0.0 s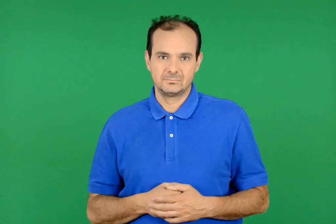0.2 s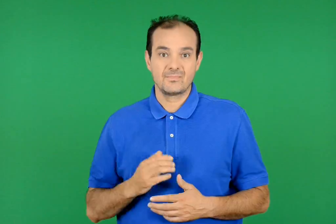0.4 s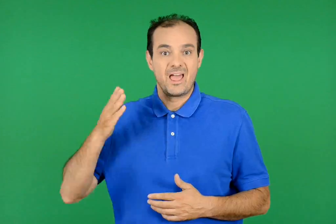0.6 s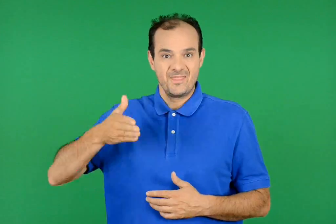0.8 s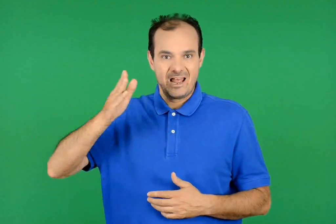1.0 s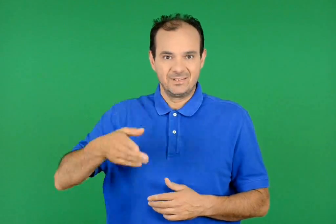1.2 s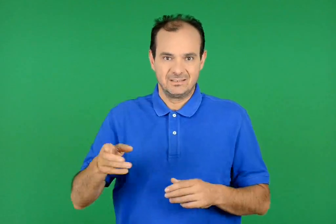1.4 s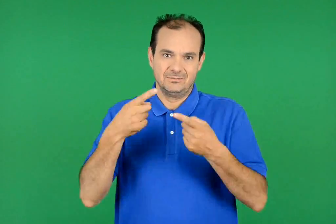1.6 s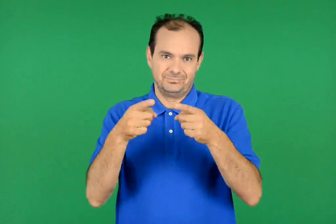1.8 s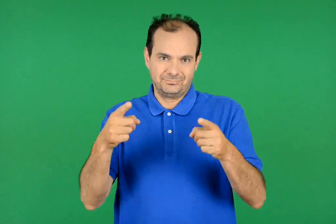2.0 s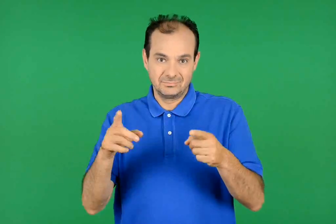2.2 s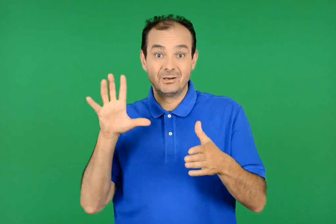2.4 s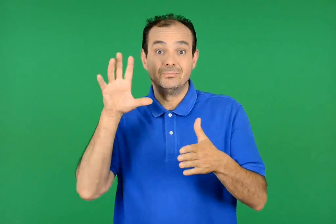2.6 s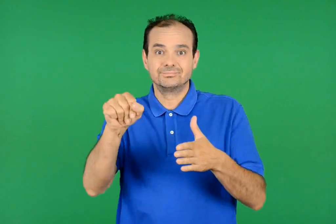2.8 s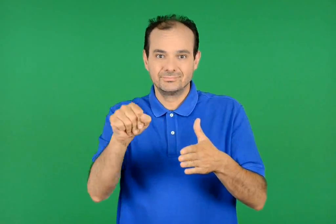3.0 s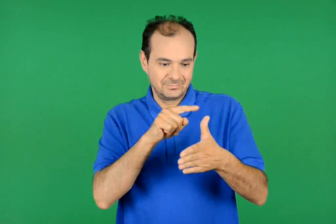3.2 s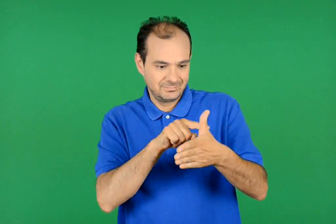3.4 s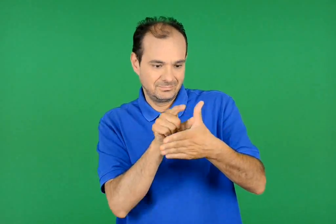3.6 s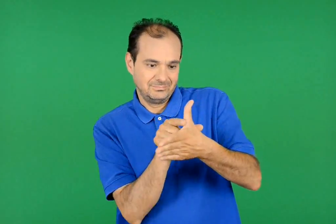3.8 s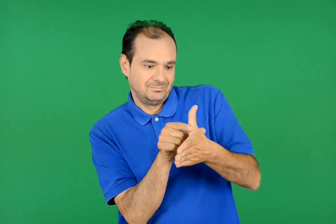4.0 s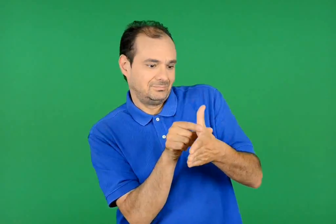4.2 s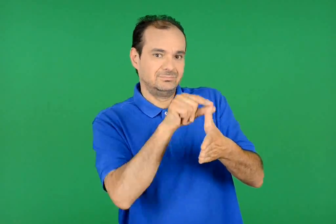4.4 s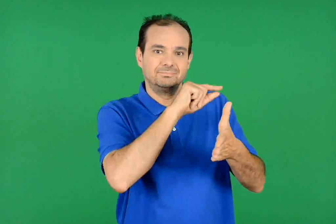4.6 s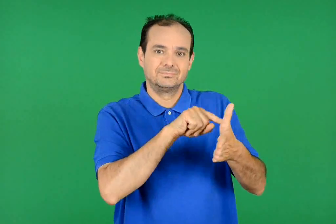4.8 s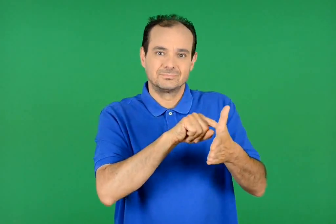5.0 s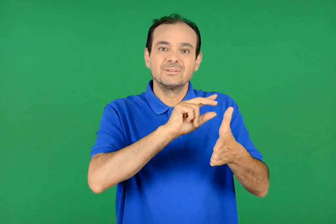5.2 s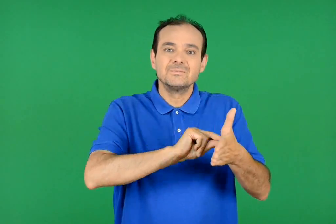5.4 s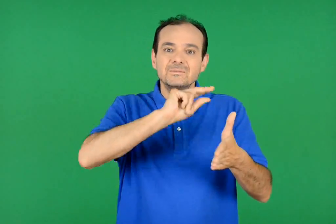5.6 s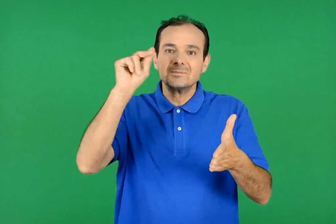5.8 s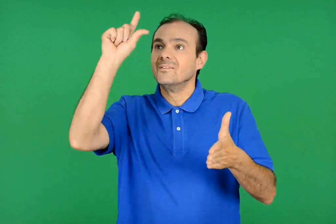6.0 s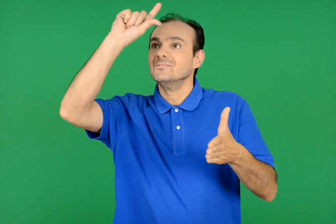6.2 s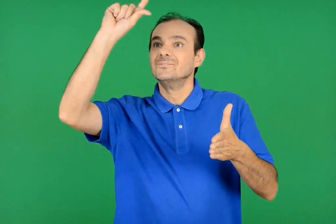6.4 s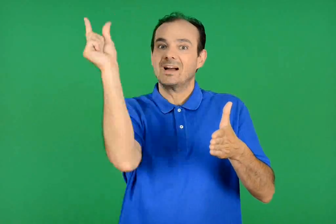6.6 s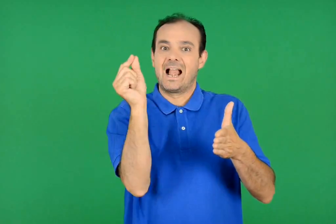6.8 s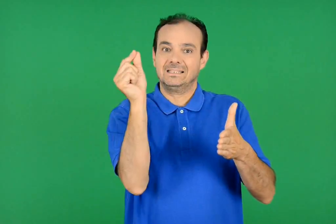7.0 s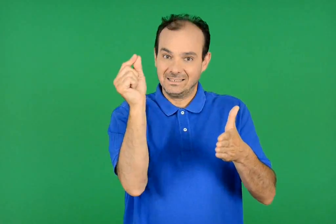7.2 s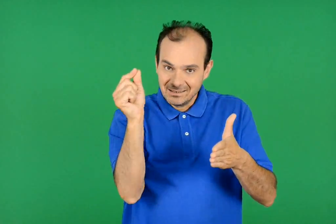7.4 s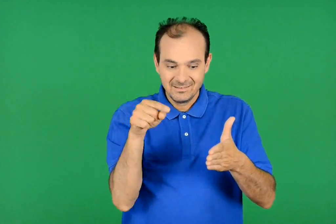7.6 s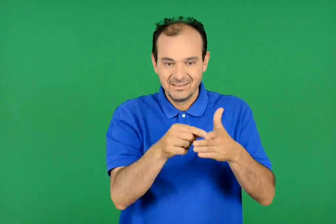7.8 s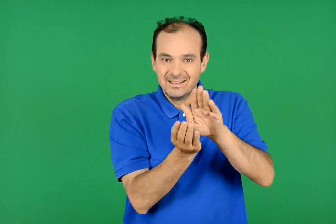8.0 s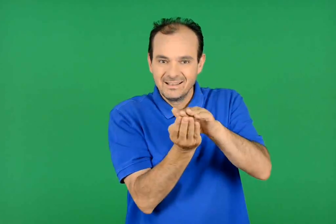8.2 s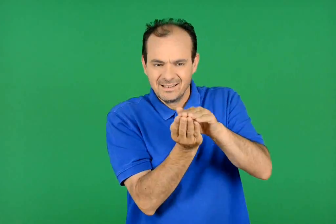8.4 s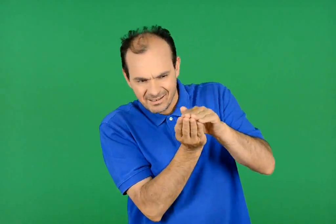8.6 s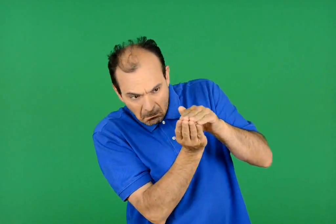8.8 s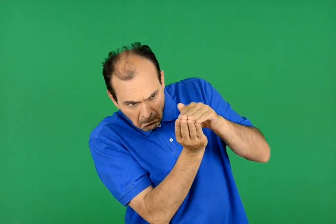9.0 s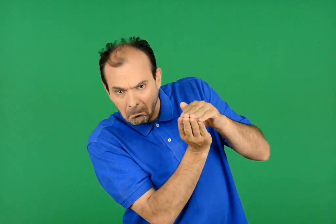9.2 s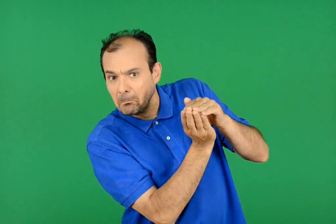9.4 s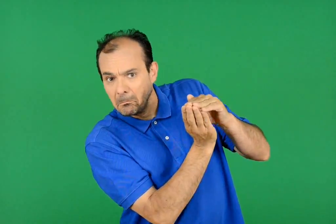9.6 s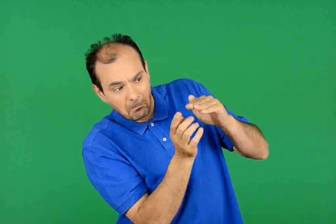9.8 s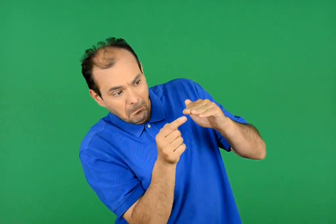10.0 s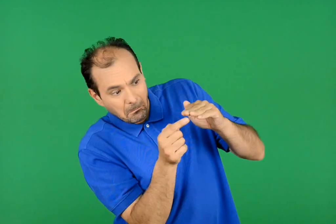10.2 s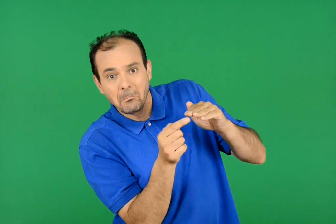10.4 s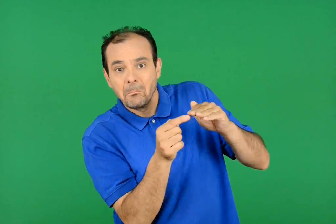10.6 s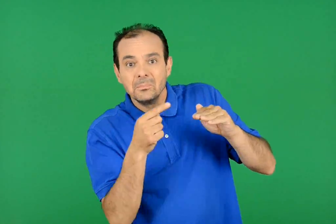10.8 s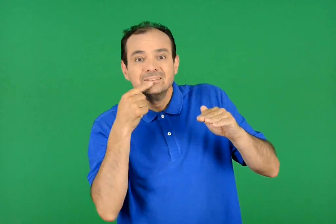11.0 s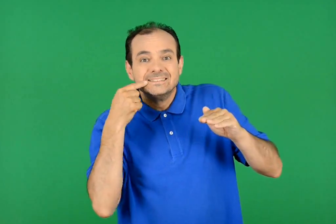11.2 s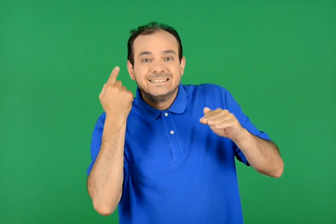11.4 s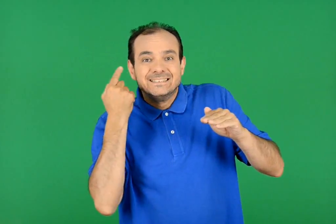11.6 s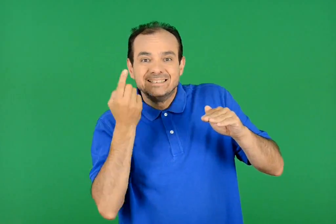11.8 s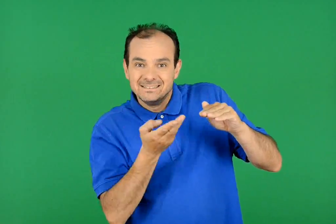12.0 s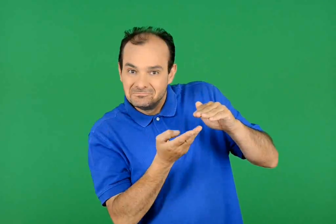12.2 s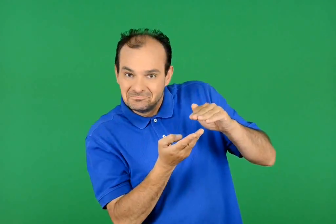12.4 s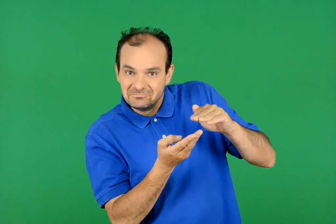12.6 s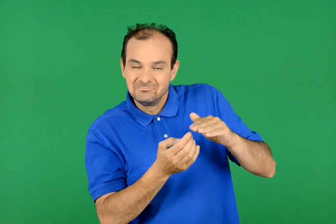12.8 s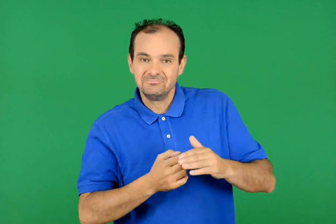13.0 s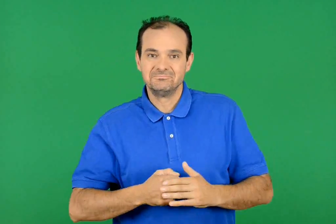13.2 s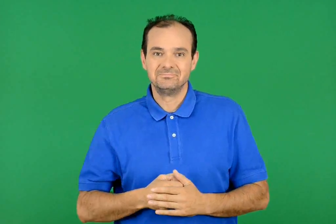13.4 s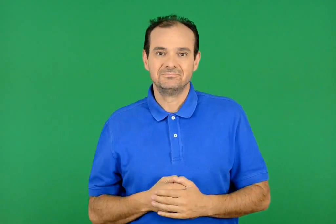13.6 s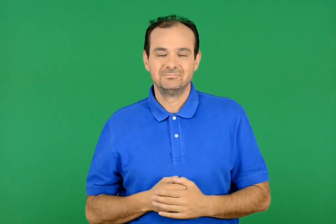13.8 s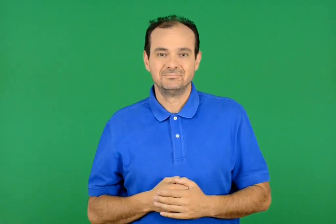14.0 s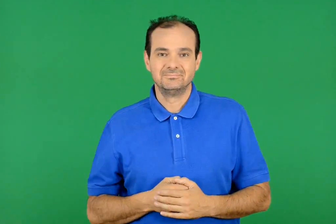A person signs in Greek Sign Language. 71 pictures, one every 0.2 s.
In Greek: ξεχωρίζουν από το πτερύγιο της ράχης τους , που μοιάζει με μισοφέγγαρο και από το σχήμα των σαγονιών τους , που δίνει την εντύπωση πως χαμογελούν
